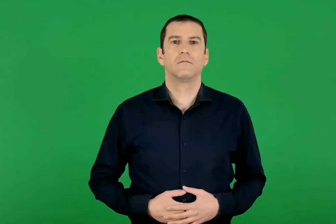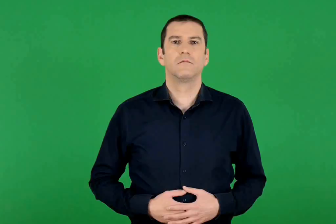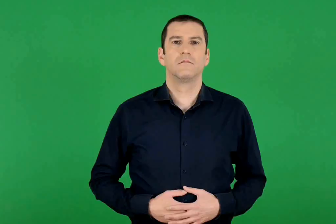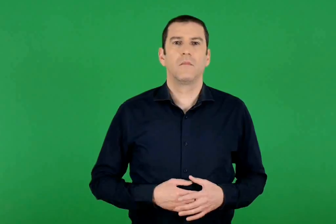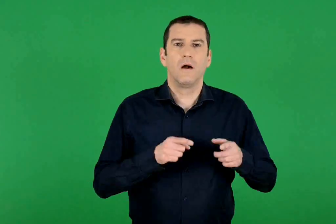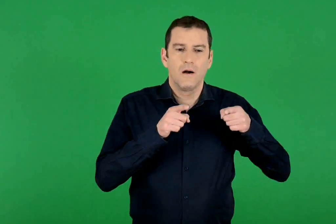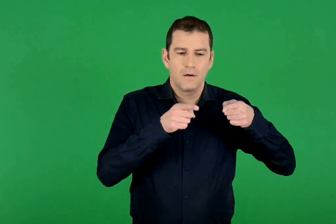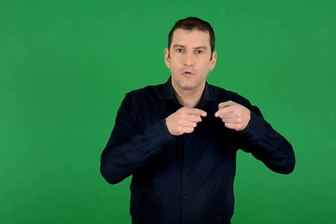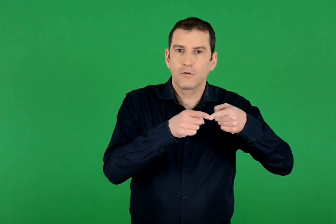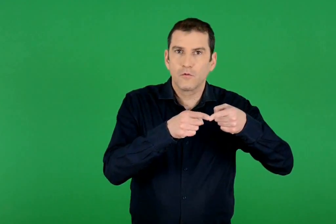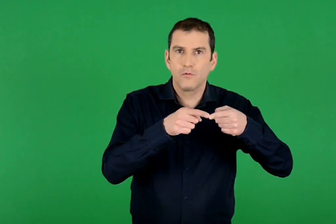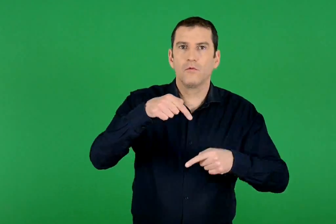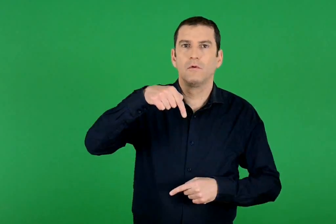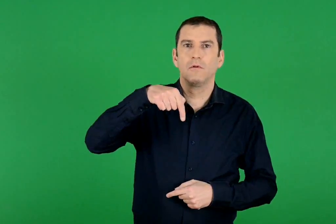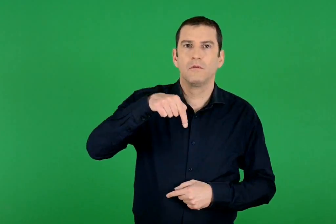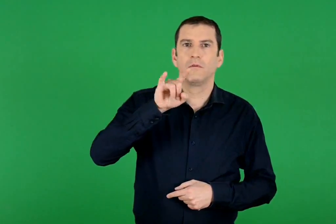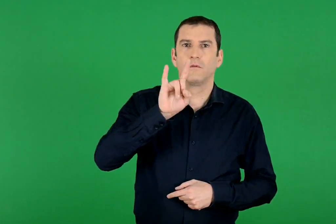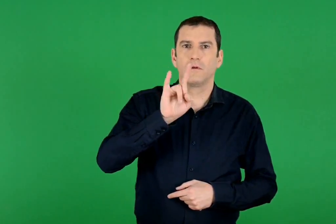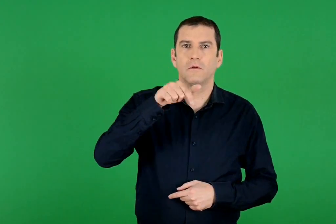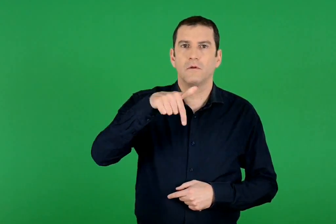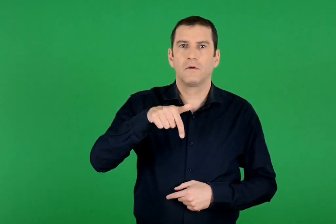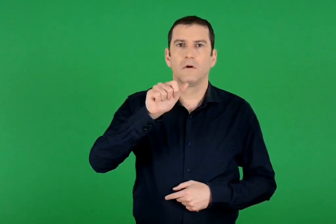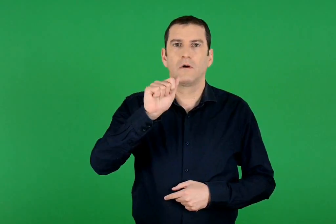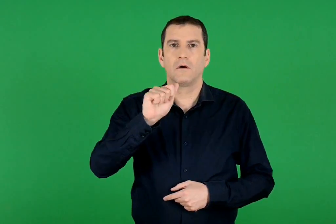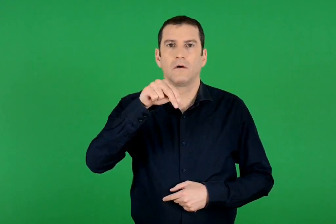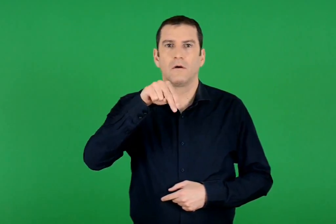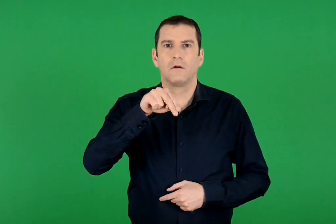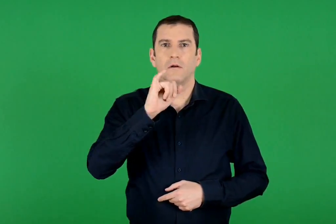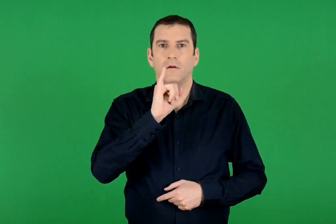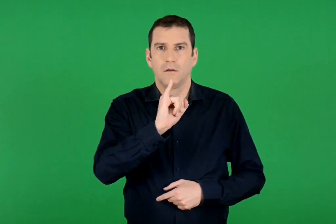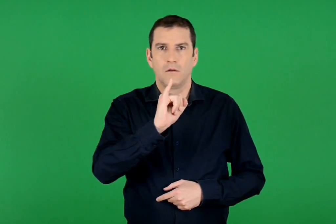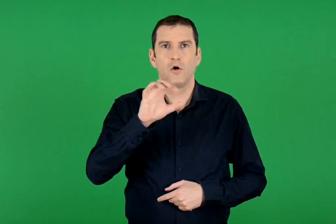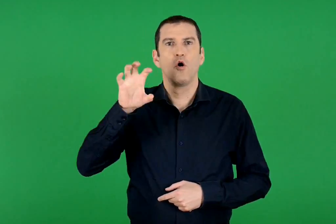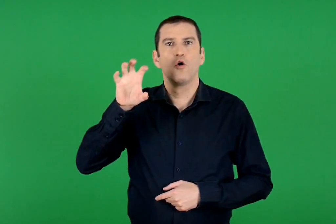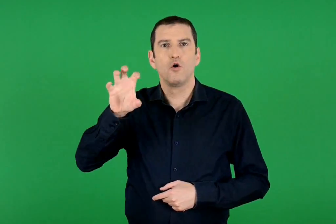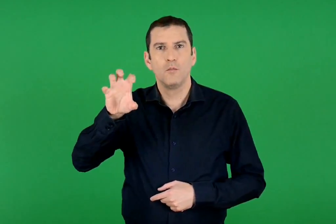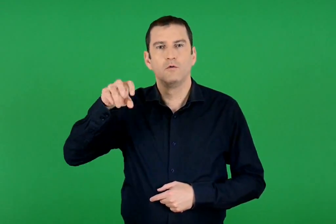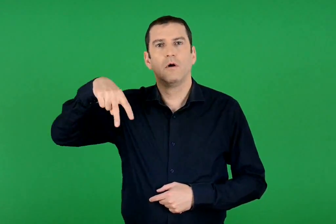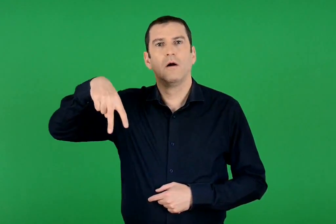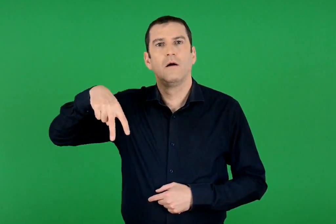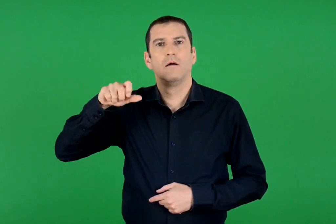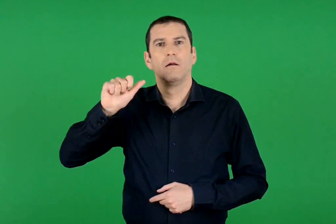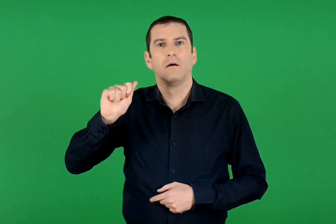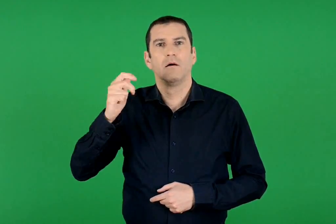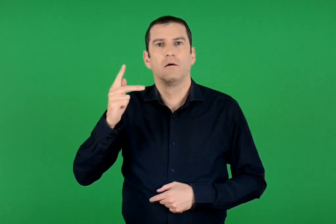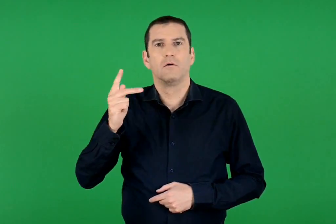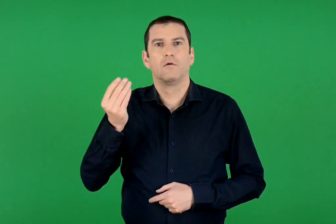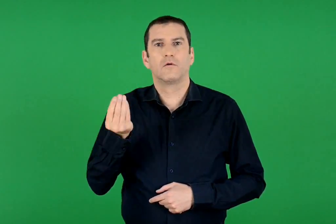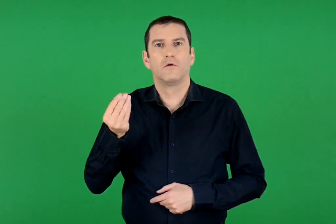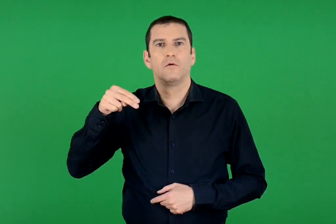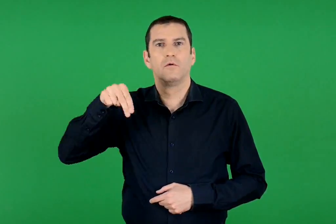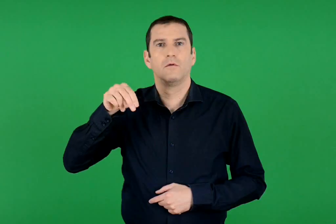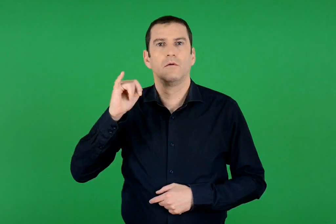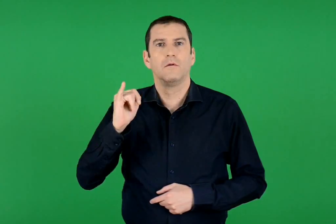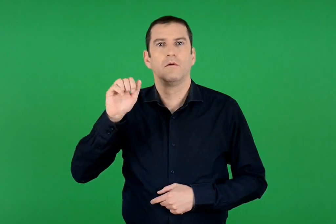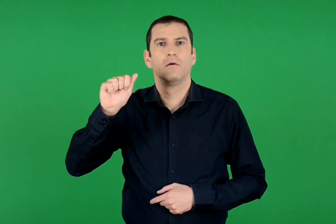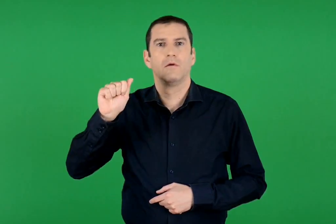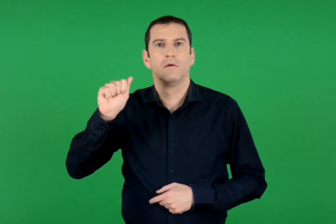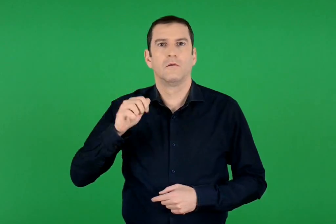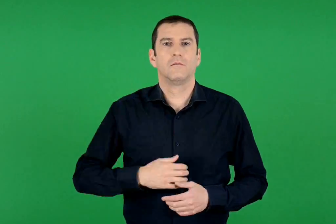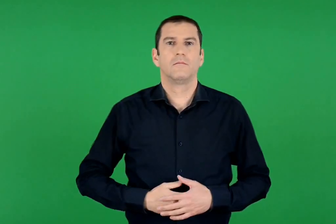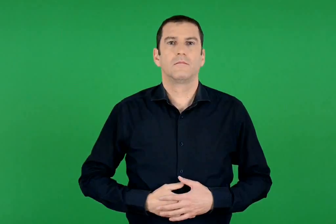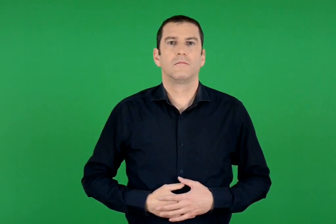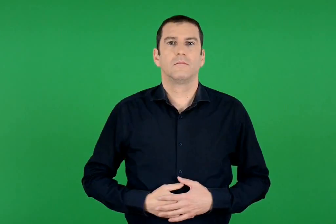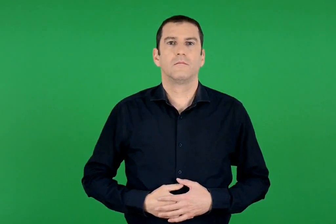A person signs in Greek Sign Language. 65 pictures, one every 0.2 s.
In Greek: ακρωτήριο τηγάνι , νομός λακωνίας
